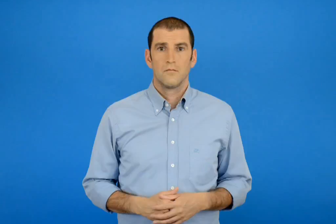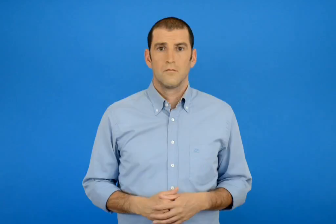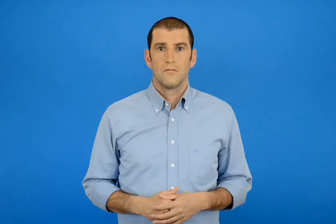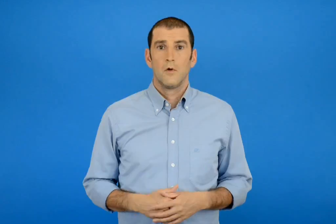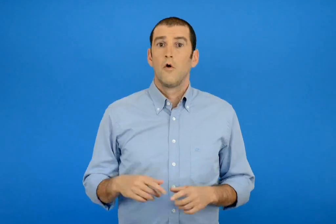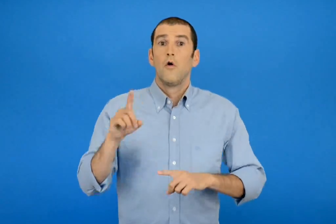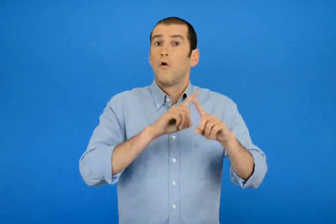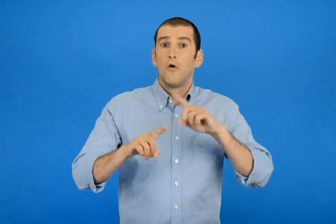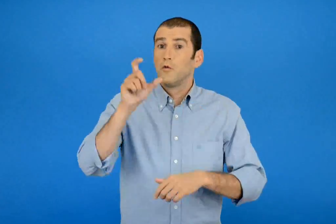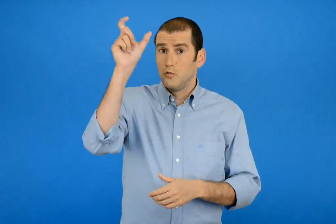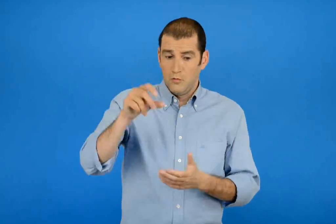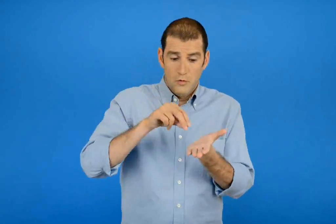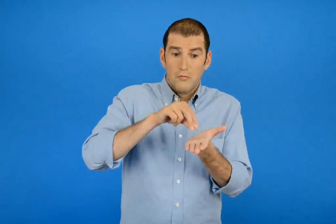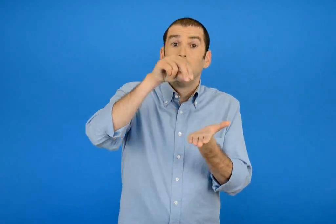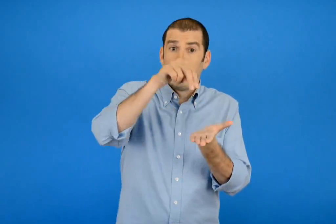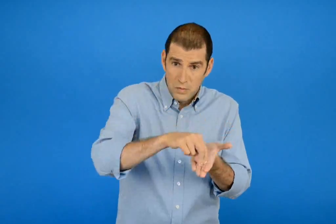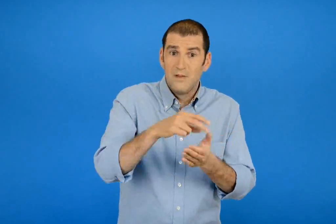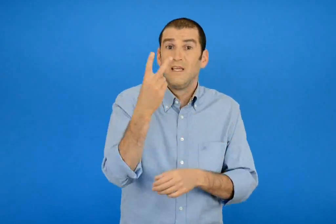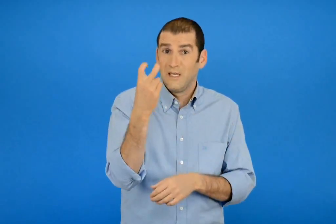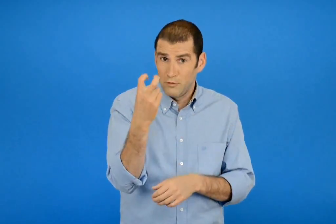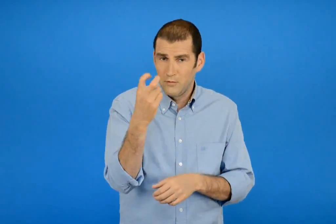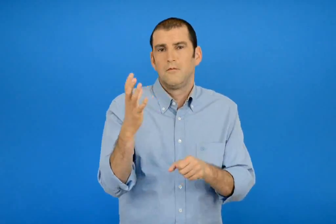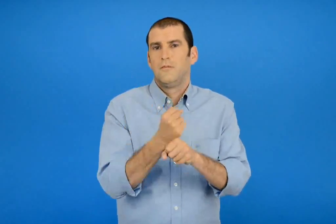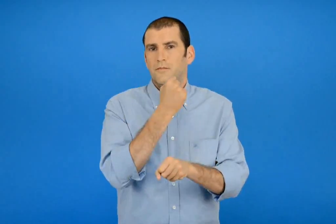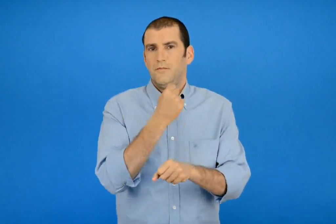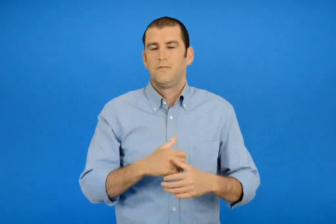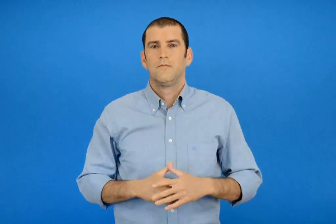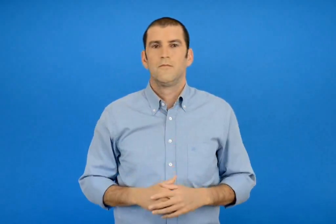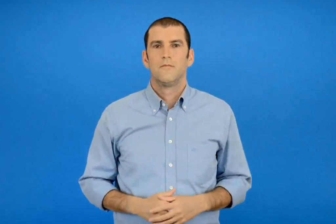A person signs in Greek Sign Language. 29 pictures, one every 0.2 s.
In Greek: κερδίζει οποίος φτάσει πρώτος στο 20
